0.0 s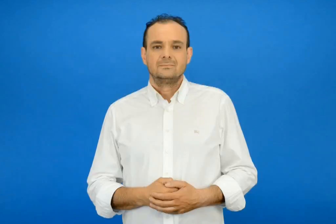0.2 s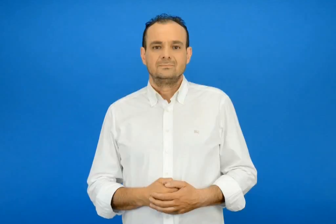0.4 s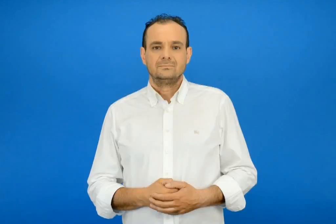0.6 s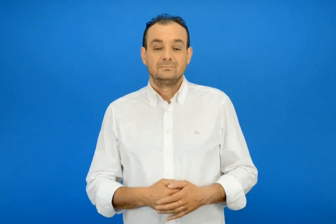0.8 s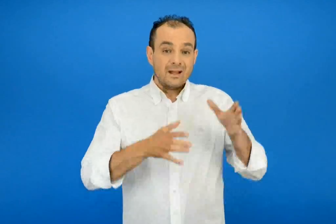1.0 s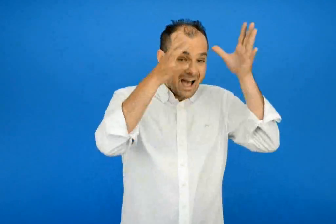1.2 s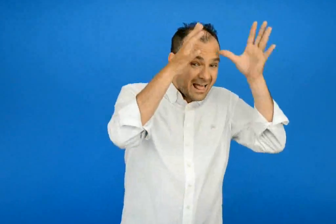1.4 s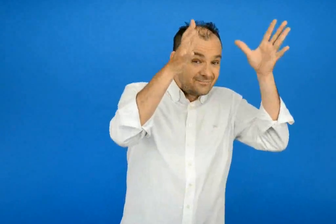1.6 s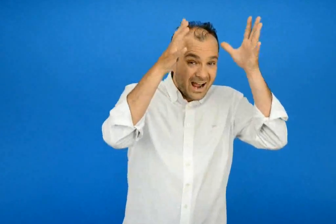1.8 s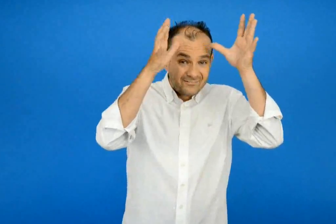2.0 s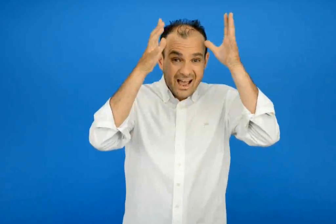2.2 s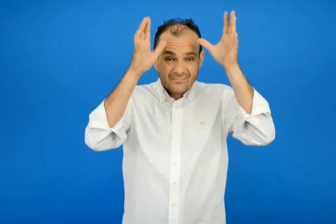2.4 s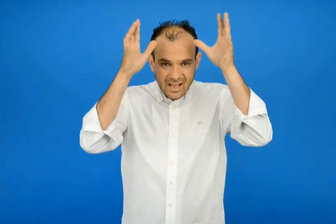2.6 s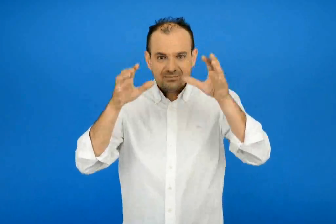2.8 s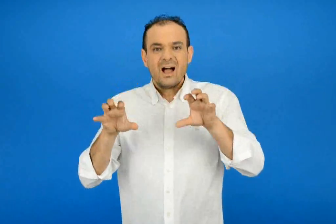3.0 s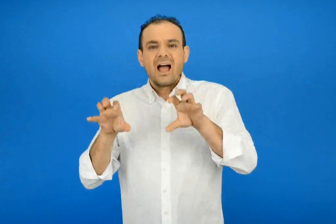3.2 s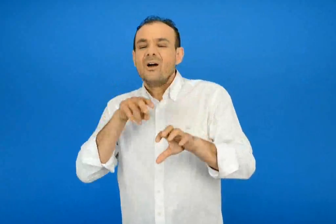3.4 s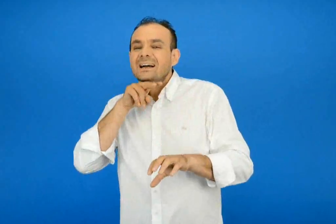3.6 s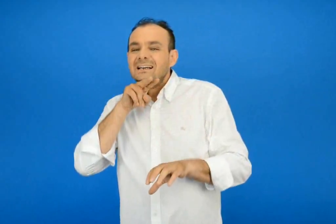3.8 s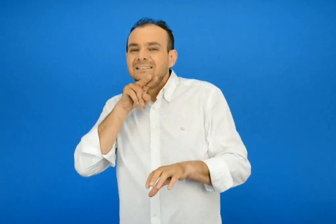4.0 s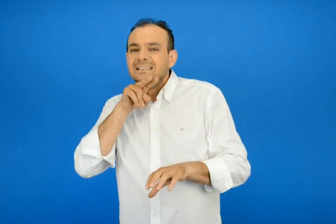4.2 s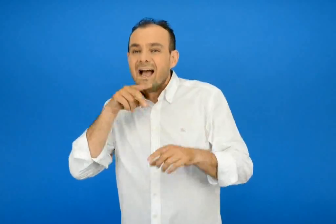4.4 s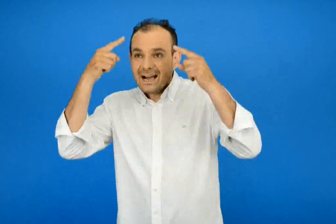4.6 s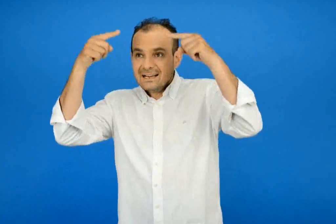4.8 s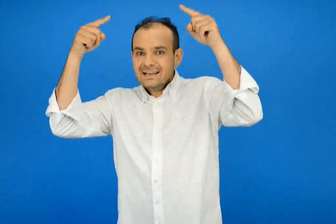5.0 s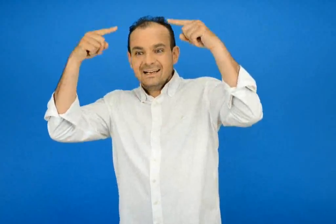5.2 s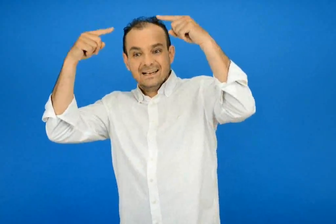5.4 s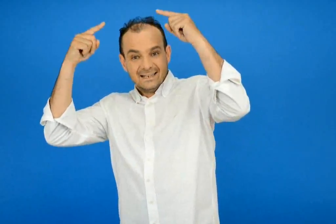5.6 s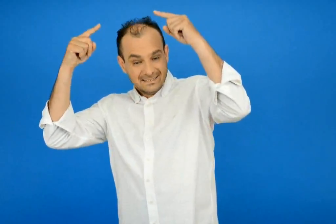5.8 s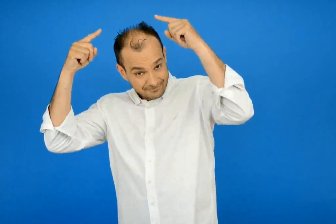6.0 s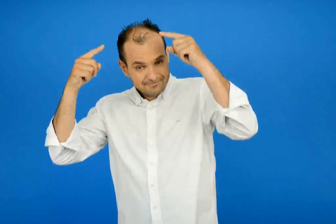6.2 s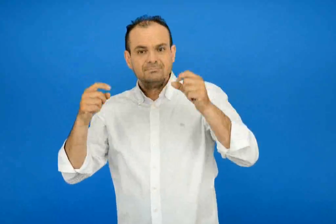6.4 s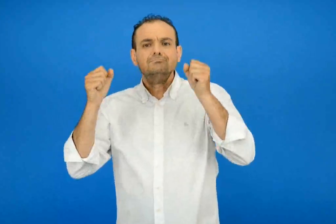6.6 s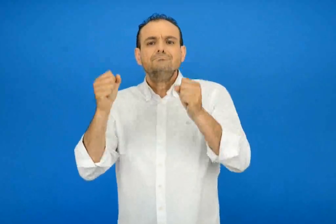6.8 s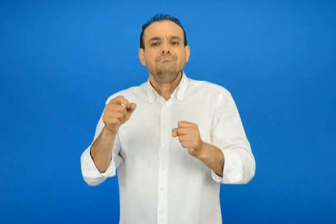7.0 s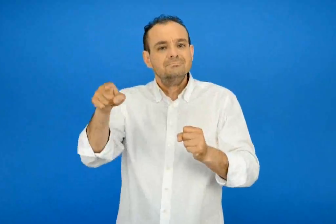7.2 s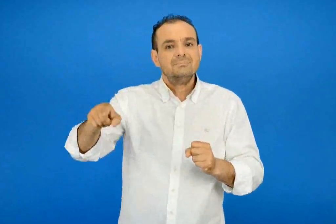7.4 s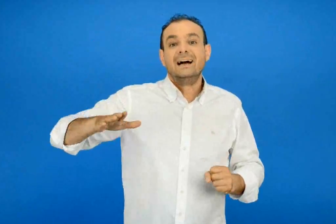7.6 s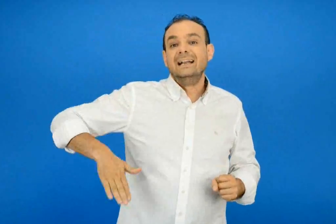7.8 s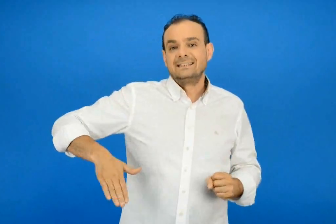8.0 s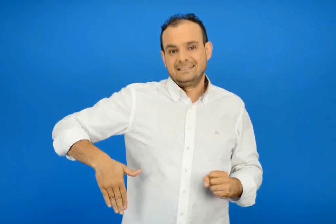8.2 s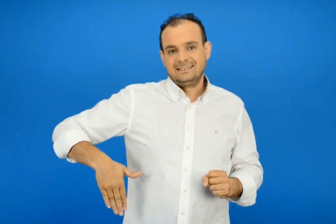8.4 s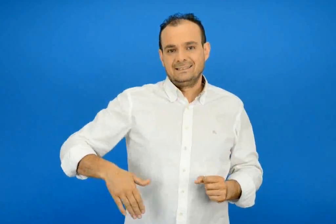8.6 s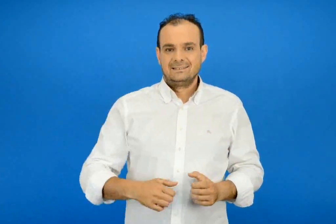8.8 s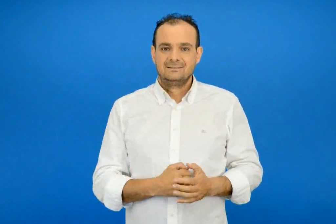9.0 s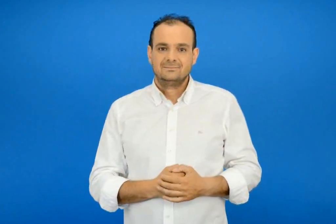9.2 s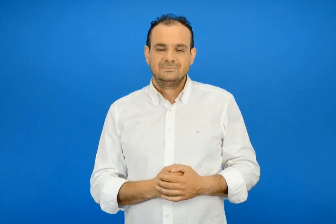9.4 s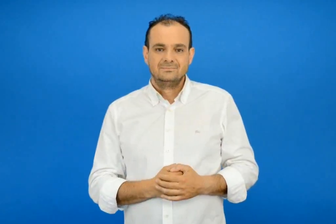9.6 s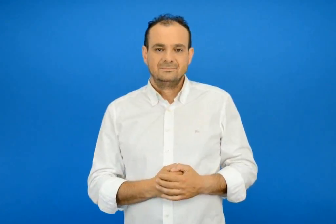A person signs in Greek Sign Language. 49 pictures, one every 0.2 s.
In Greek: τα ελάφια τα αγριοκάτσικα κρι κρι που ζουν στην κριτή
